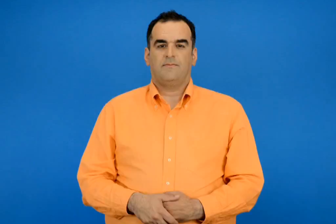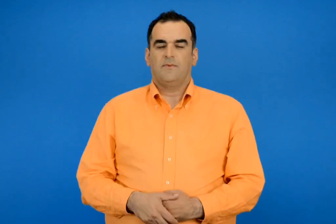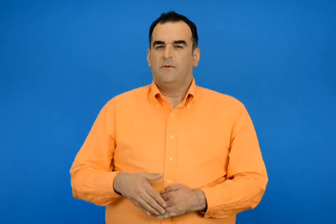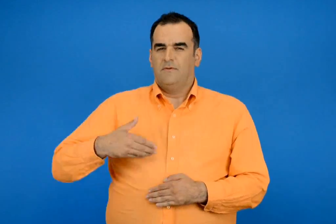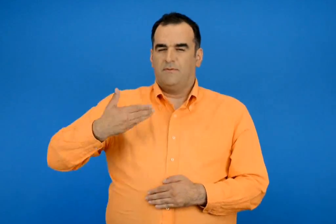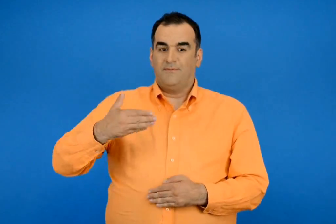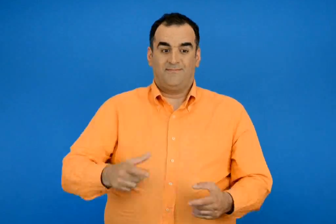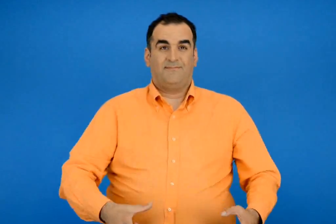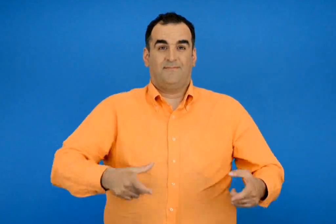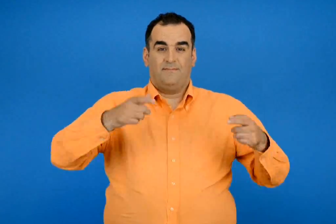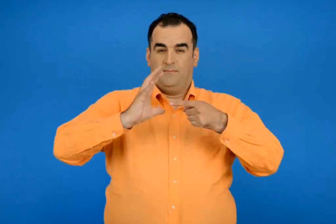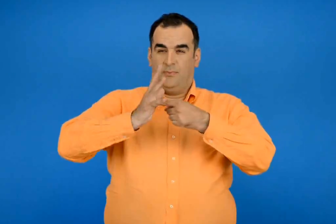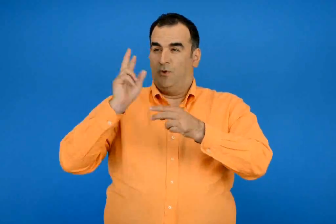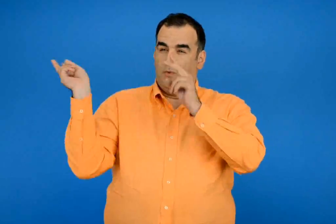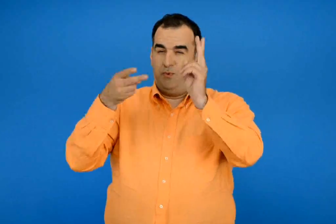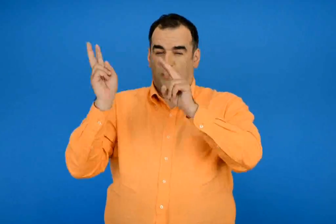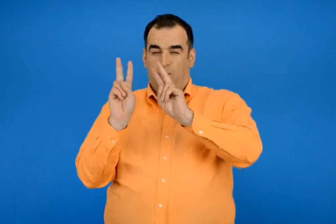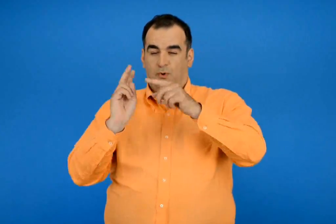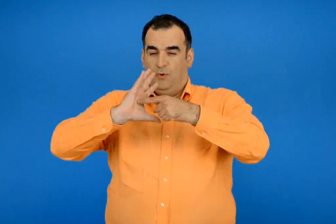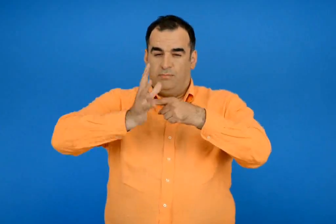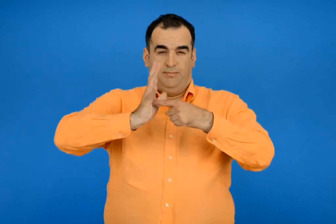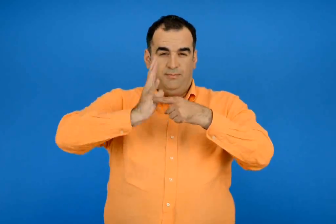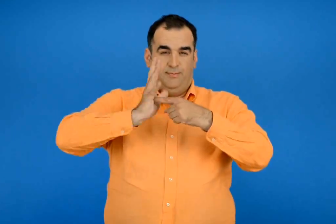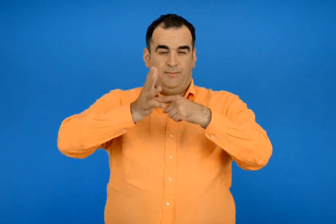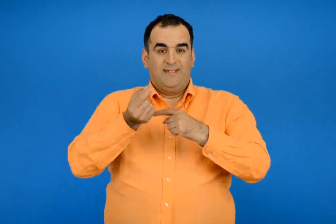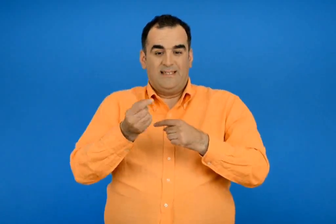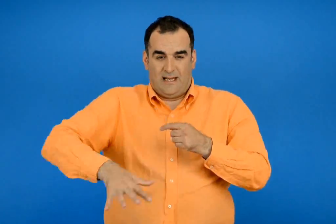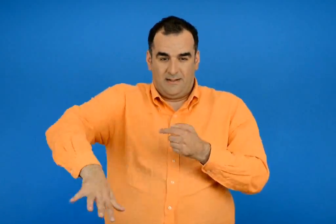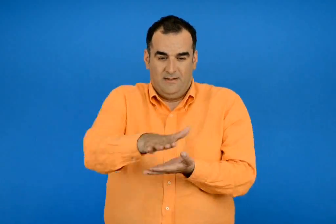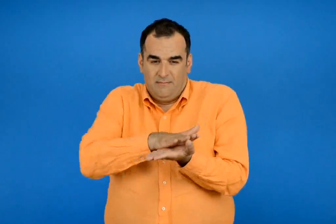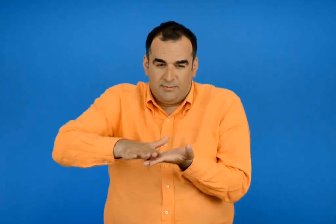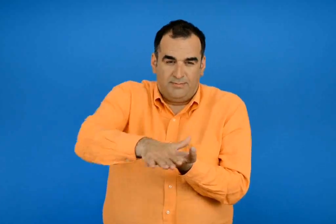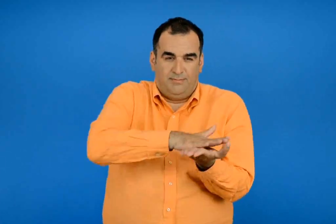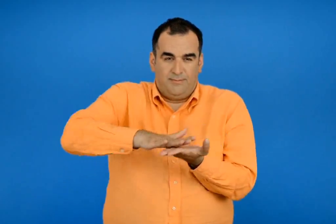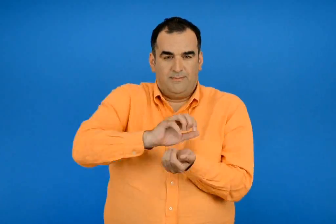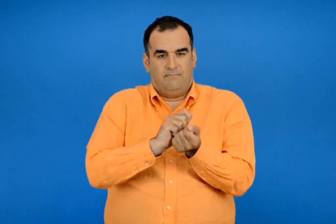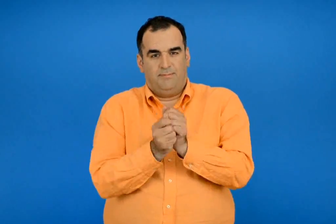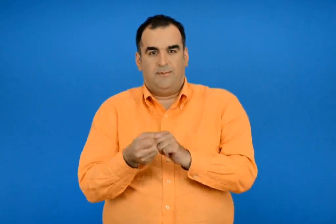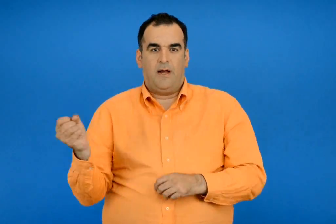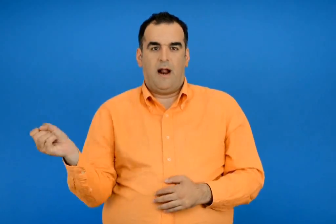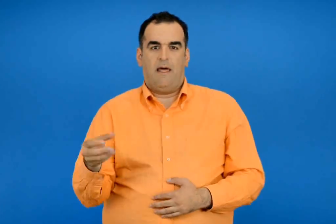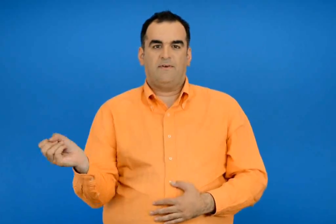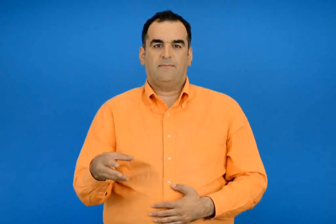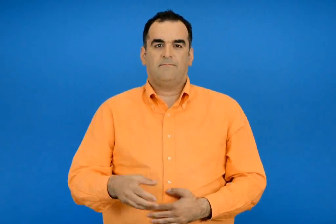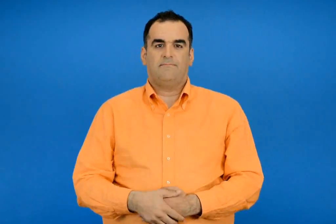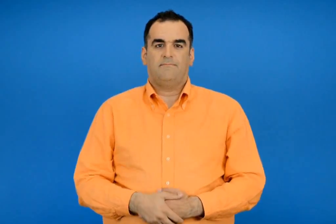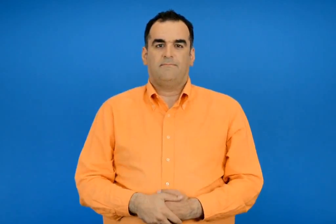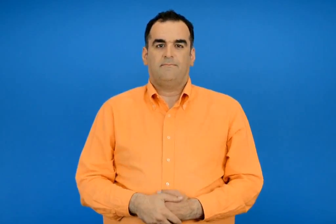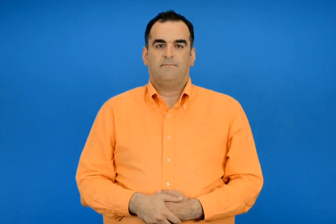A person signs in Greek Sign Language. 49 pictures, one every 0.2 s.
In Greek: αργότερα χρησιμοποίησαν την ενέργεια του ανέμου στους ανεμόμυλους για να αλέθουν το σιτάρι και να το κάνουν αλεύρι
